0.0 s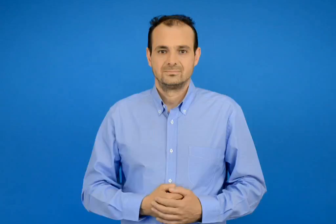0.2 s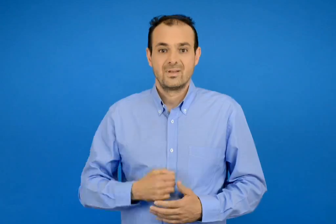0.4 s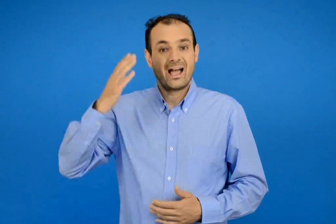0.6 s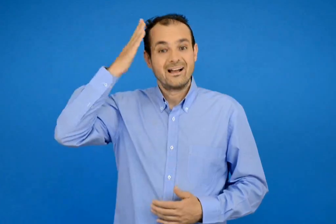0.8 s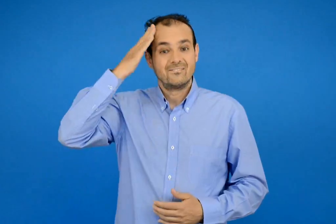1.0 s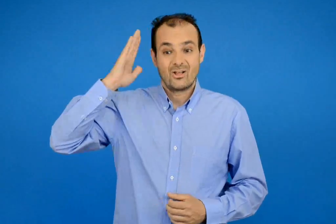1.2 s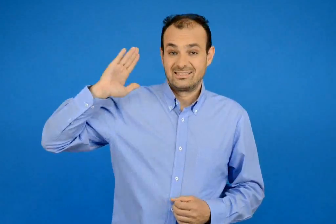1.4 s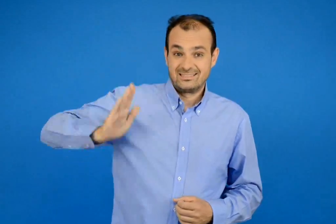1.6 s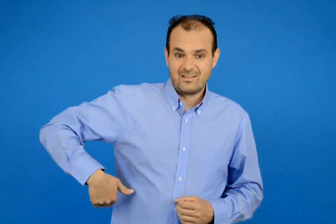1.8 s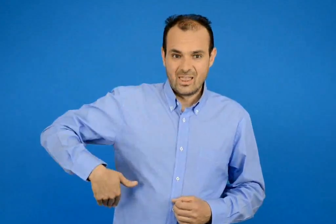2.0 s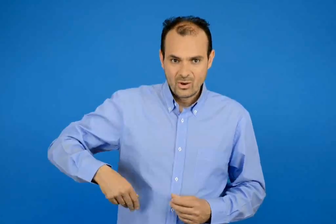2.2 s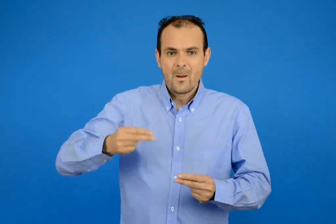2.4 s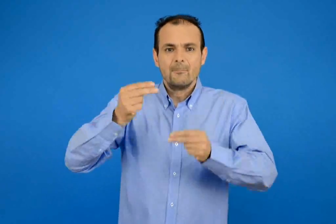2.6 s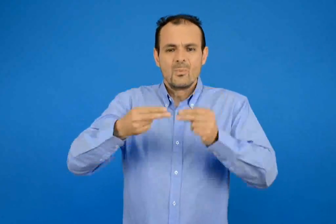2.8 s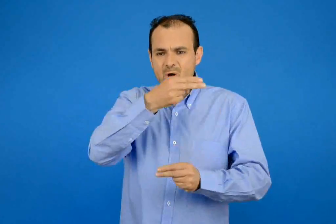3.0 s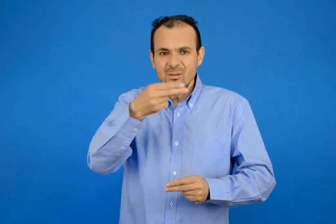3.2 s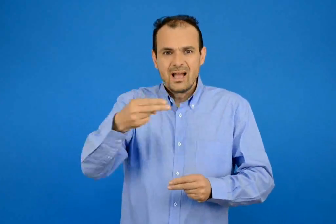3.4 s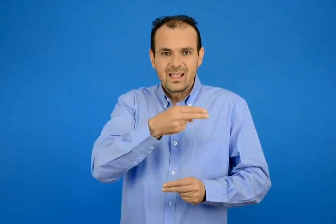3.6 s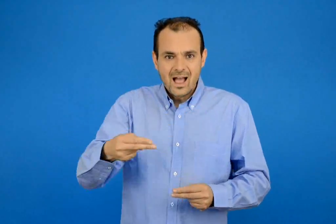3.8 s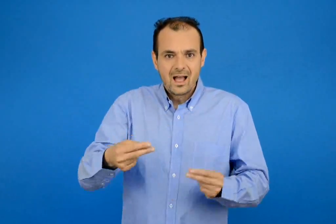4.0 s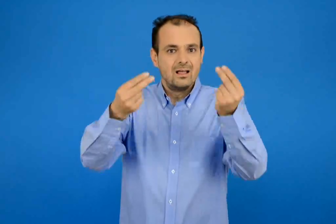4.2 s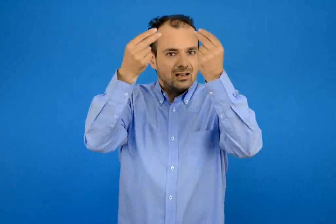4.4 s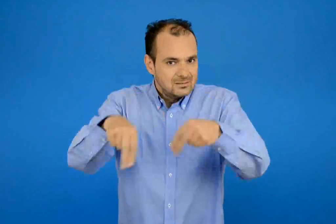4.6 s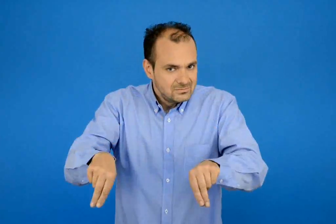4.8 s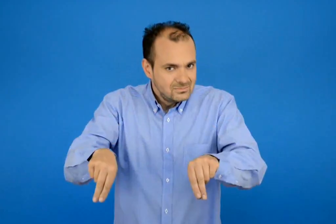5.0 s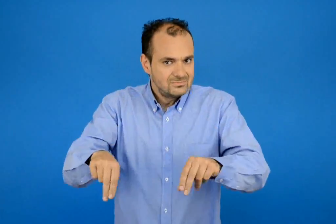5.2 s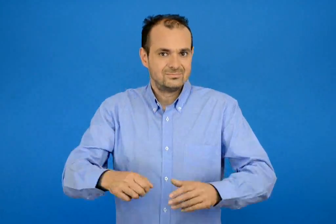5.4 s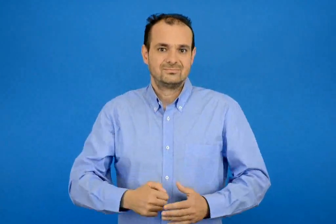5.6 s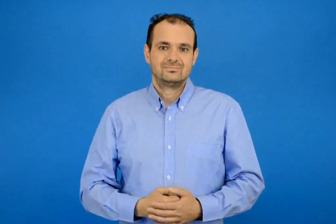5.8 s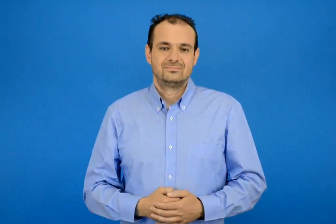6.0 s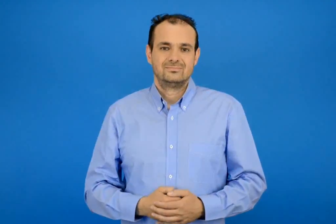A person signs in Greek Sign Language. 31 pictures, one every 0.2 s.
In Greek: στο τελευταίο κεφάλαιο θα λύσουμε προβλήματα
